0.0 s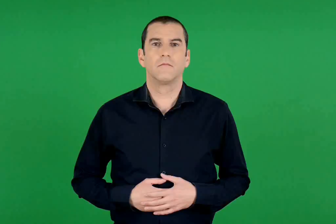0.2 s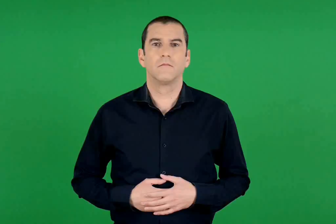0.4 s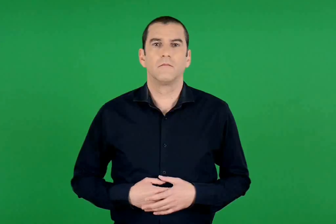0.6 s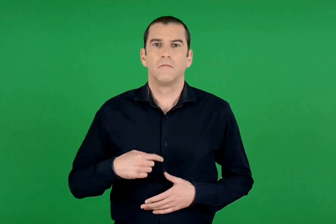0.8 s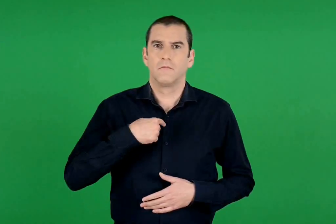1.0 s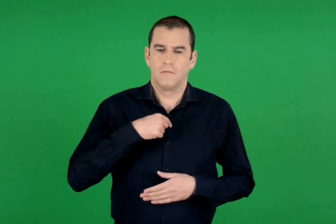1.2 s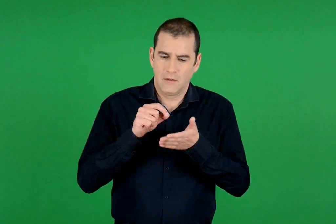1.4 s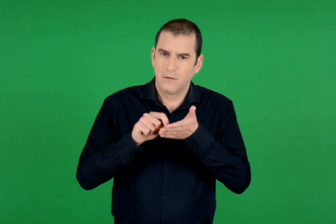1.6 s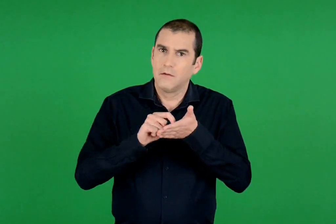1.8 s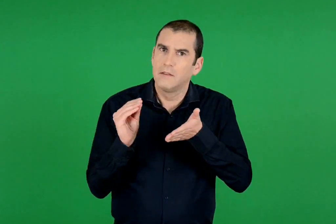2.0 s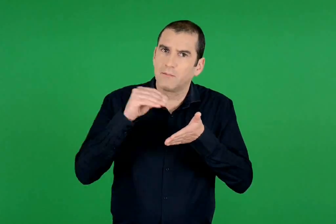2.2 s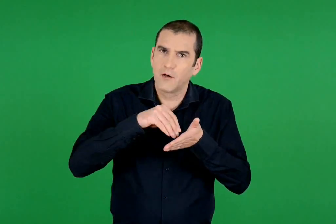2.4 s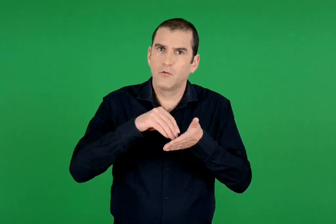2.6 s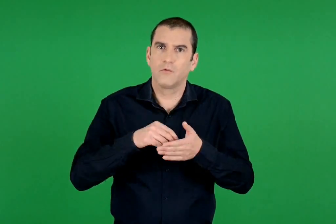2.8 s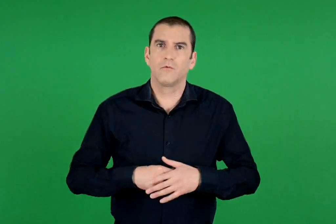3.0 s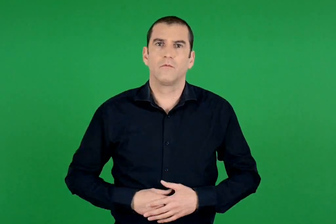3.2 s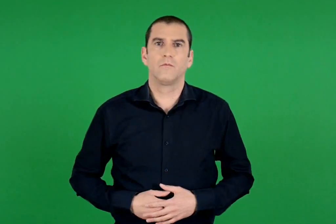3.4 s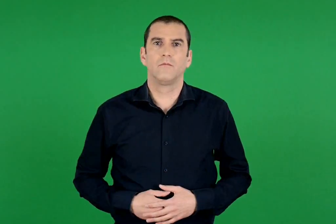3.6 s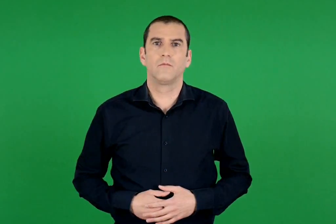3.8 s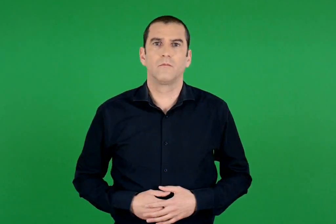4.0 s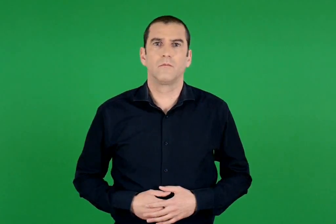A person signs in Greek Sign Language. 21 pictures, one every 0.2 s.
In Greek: συμπληρώνω
